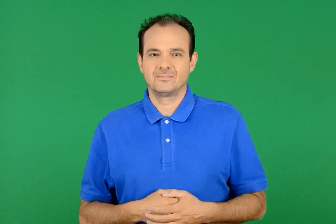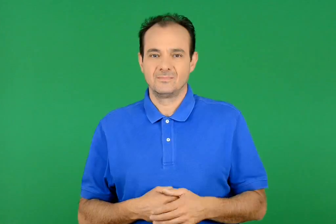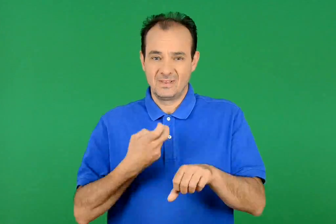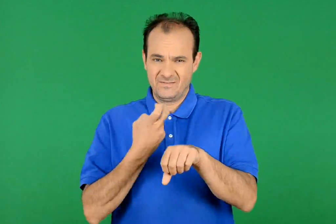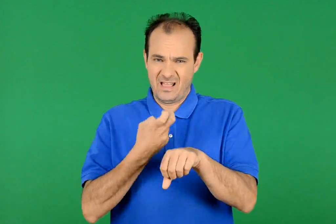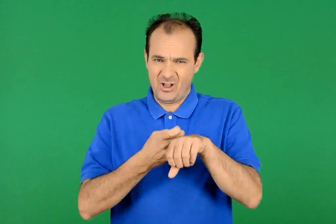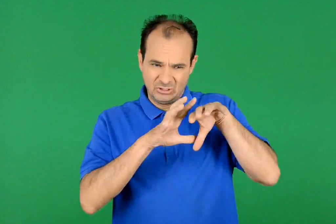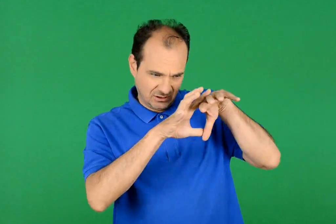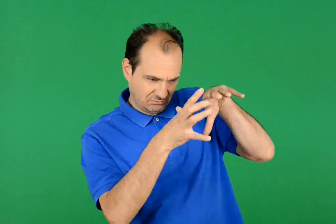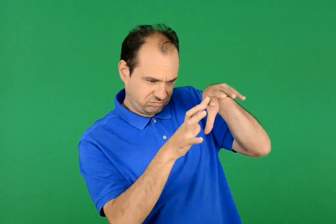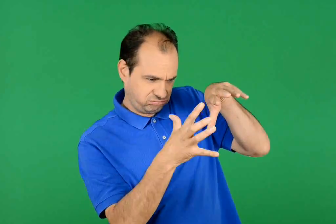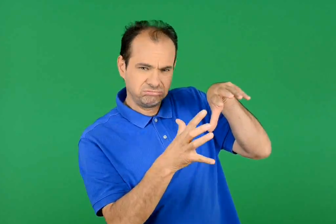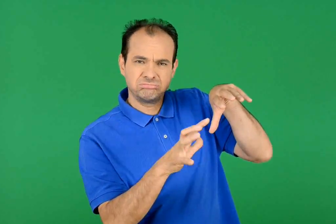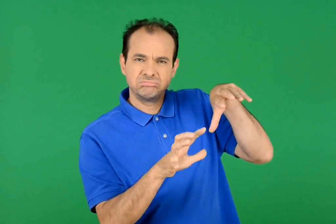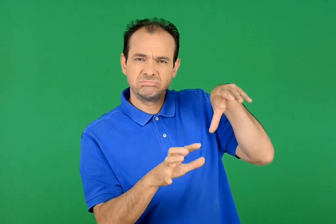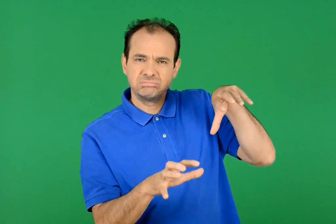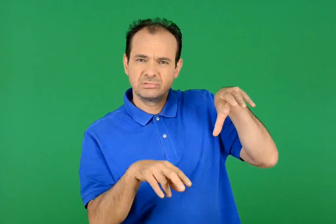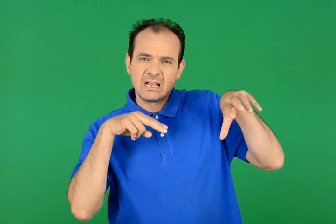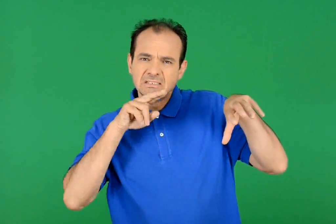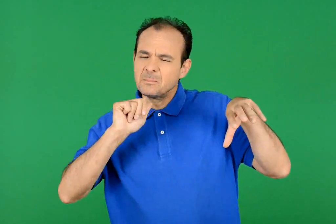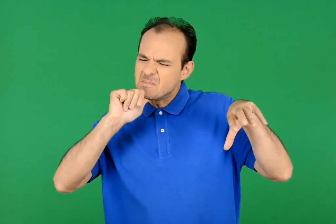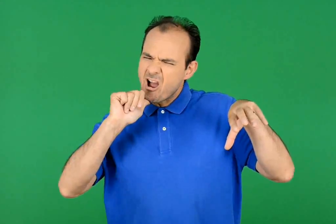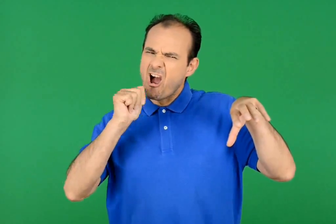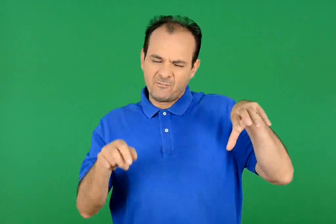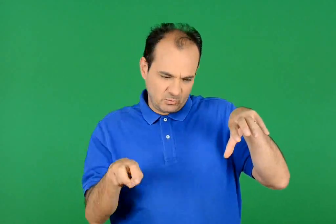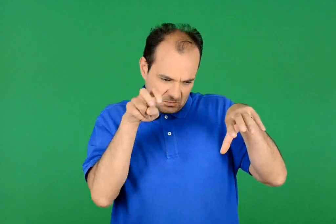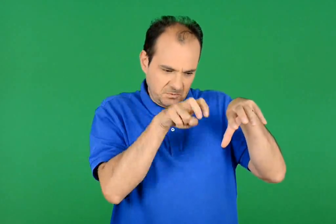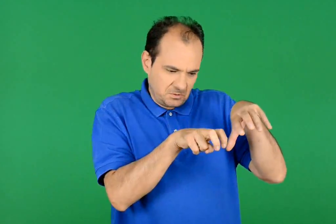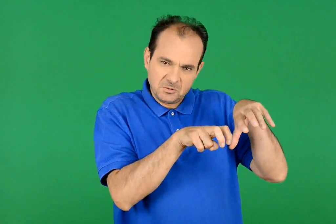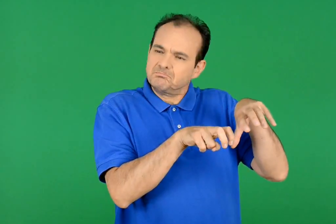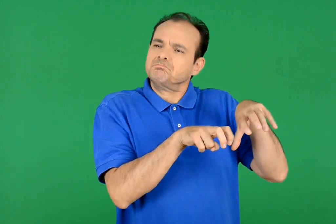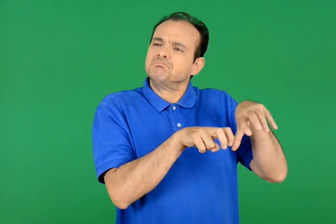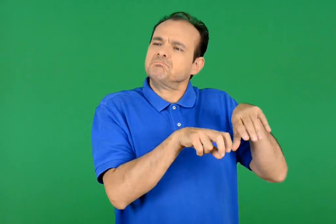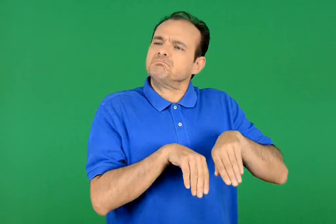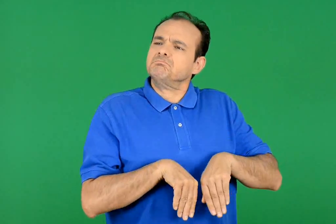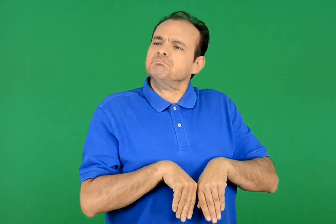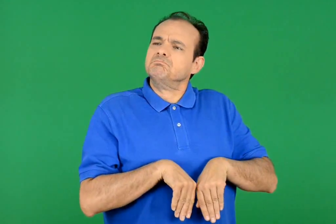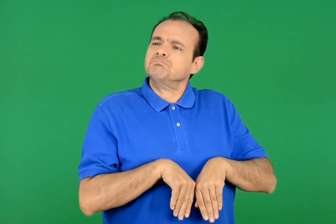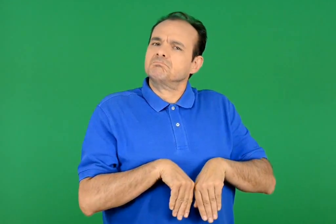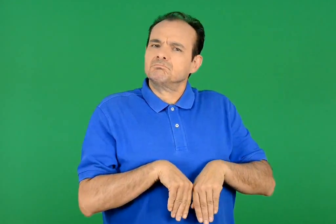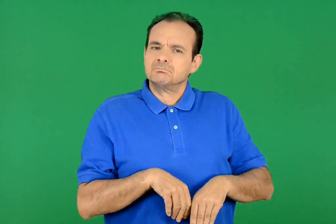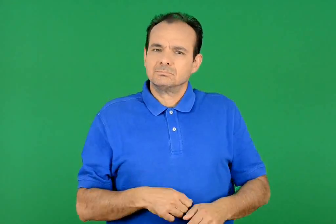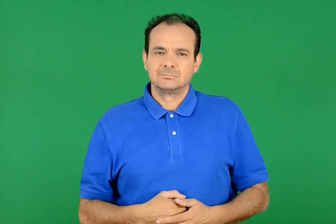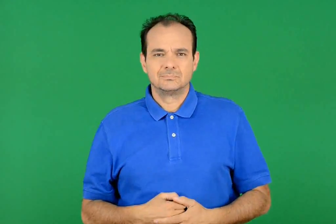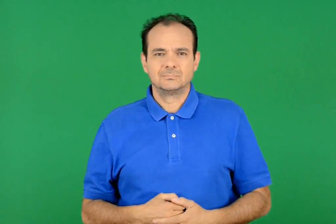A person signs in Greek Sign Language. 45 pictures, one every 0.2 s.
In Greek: ένα κατσίκι κατάμαυρο έστεκε στην κόψη του βράχου
